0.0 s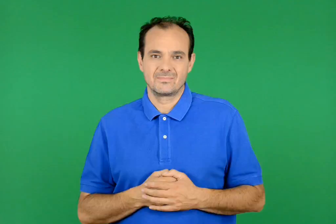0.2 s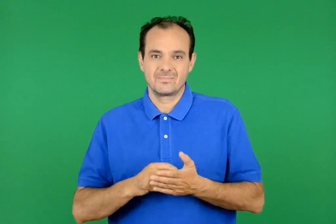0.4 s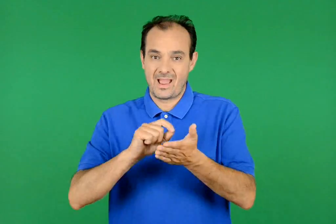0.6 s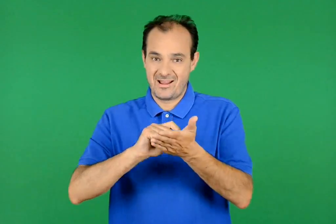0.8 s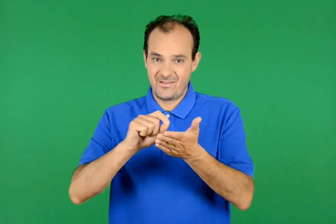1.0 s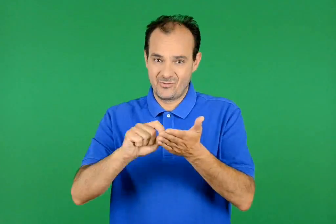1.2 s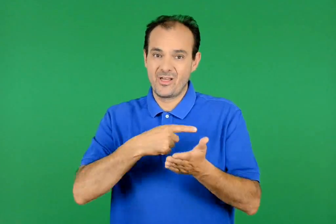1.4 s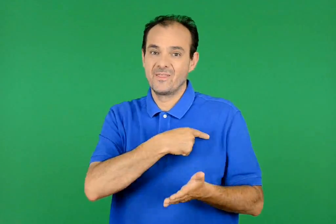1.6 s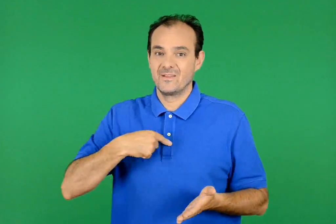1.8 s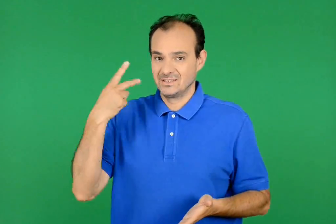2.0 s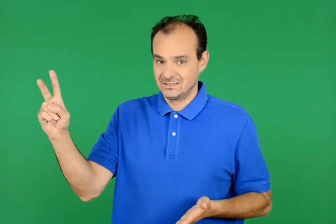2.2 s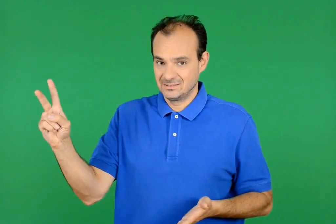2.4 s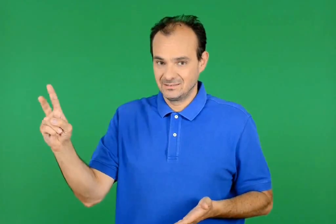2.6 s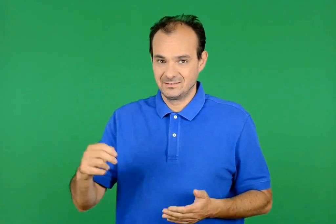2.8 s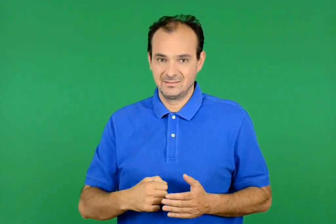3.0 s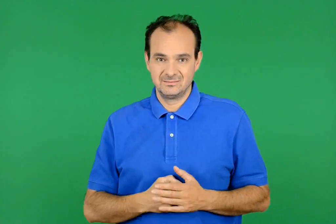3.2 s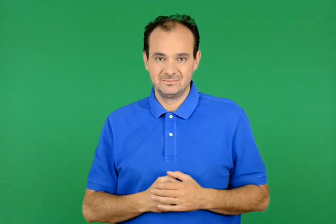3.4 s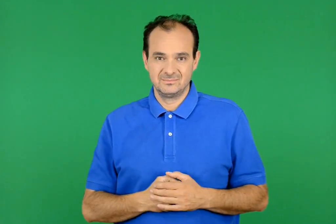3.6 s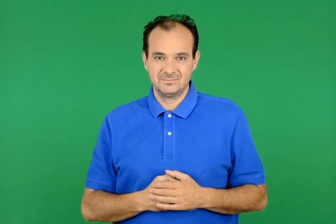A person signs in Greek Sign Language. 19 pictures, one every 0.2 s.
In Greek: γραφείο διευθυντή
